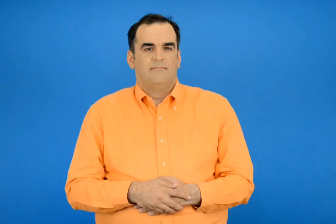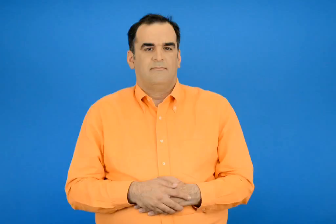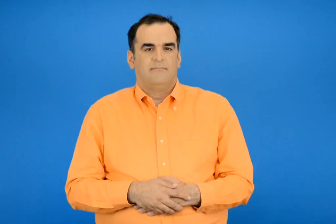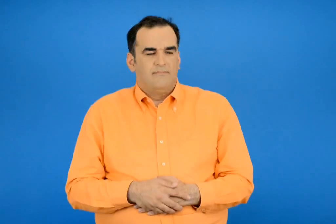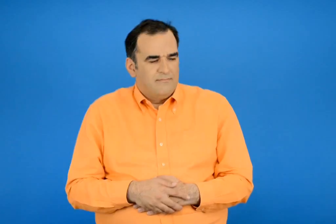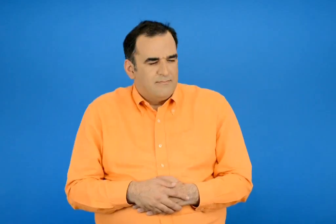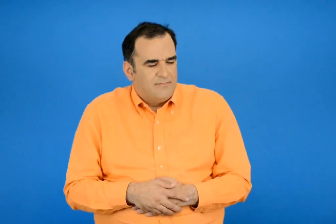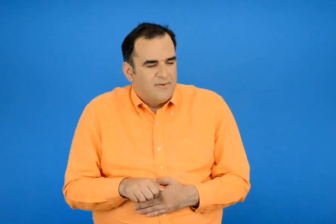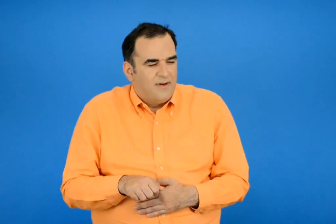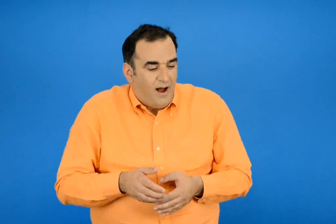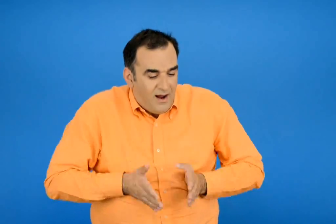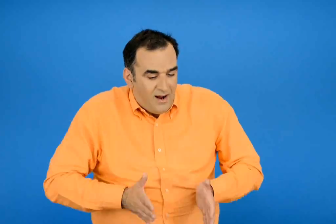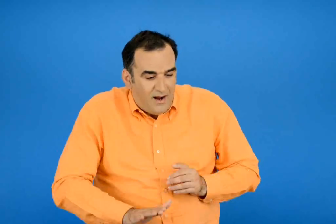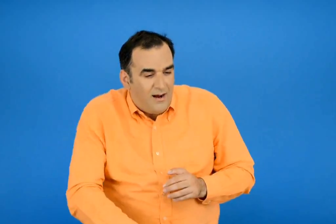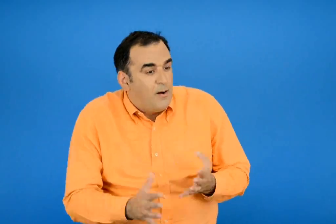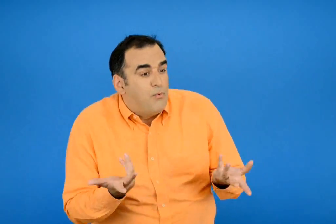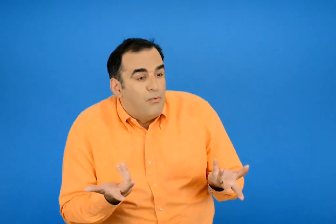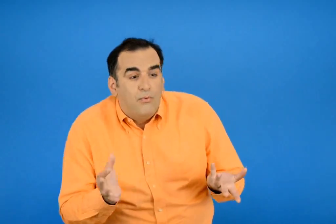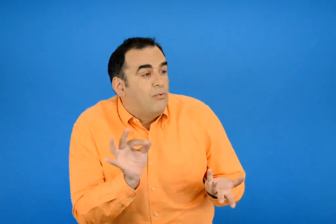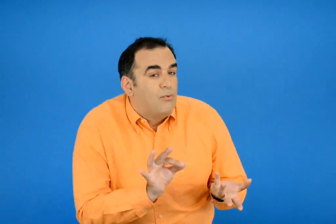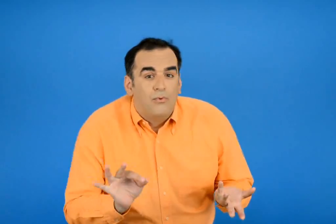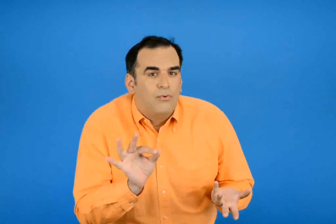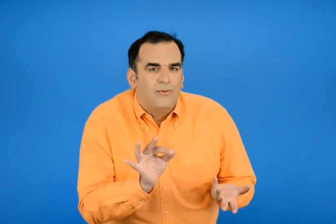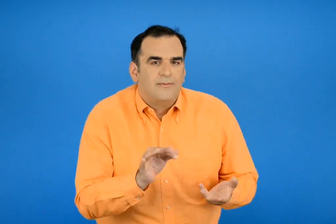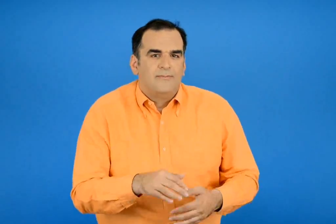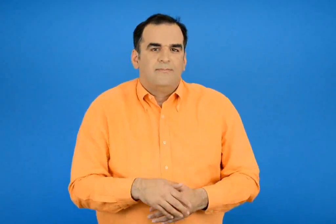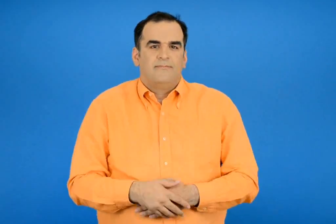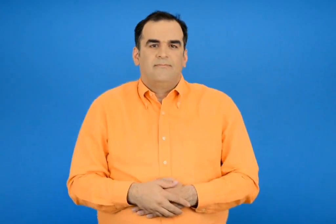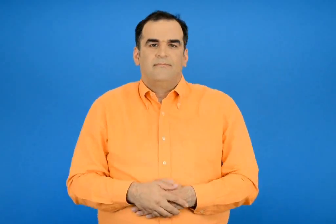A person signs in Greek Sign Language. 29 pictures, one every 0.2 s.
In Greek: που είναι το εγγονάκι μου ;
